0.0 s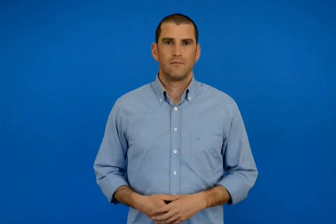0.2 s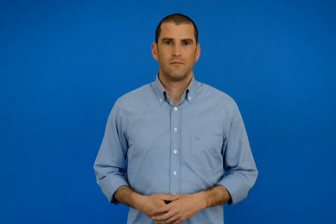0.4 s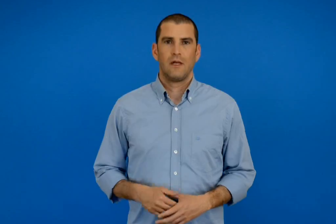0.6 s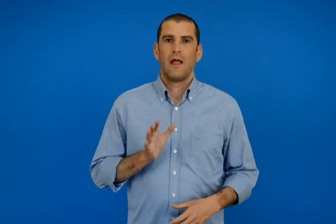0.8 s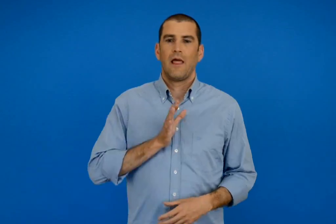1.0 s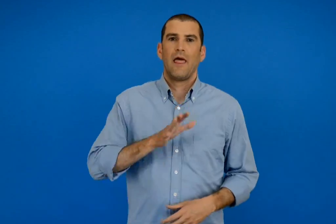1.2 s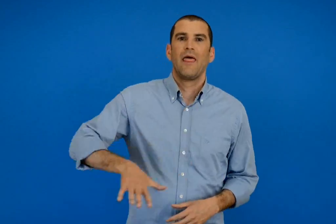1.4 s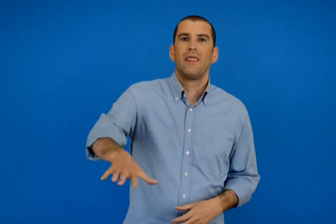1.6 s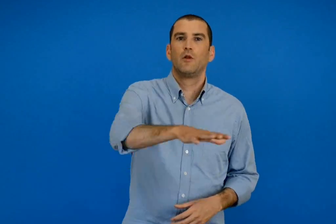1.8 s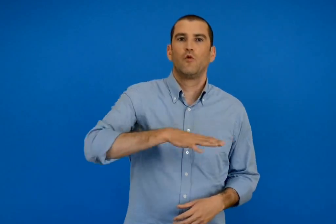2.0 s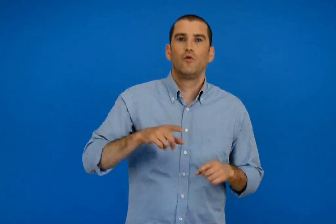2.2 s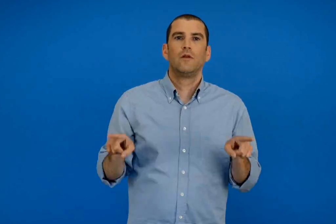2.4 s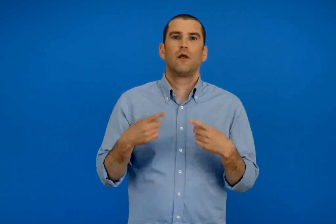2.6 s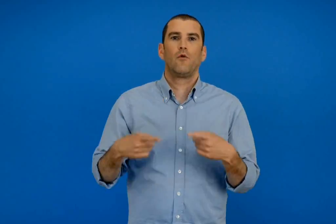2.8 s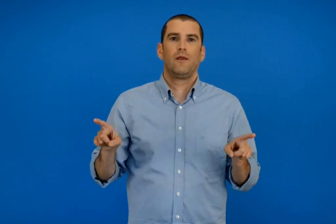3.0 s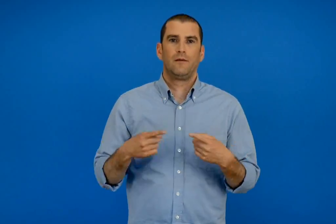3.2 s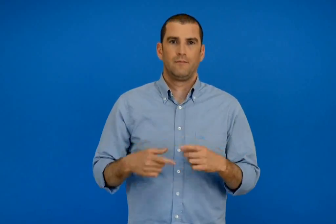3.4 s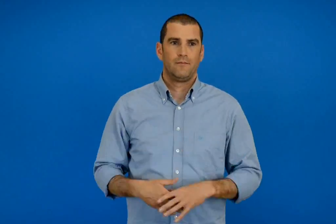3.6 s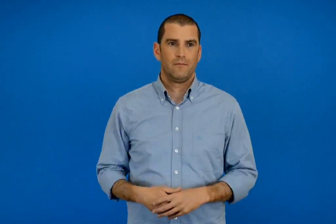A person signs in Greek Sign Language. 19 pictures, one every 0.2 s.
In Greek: δημοτικό τραγούδι
